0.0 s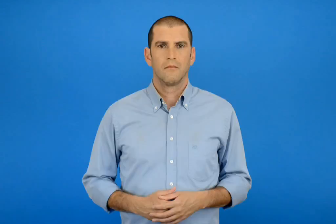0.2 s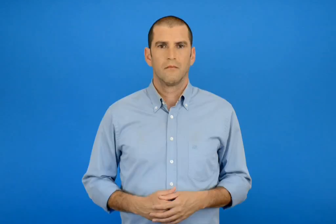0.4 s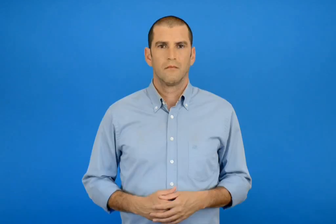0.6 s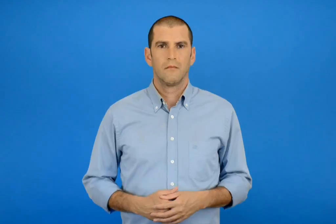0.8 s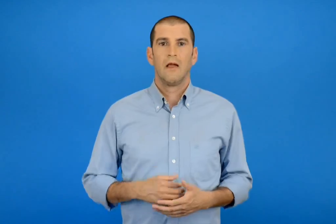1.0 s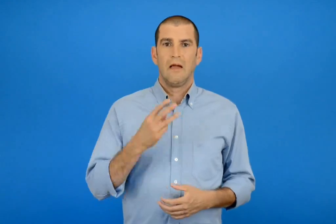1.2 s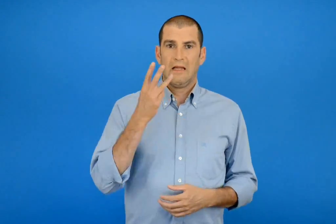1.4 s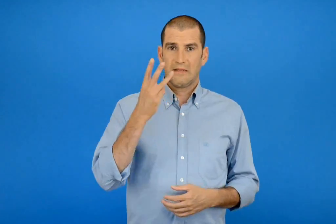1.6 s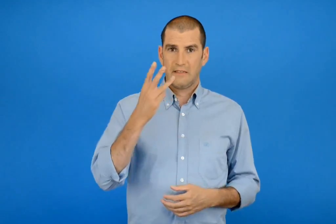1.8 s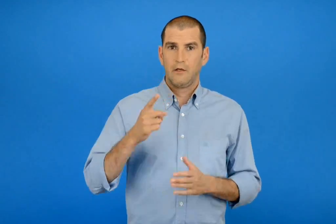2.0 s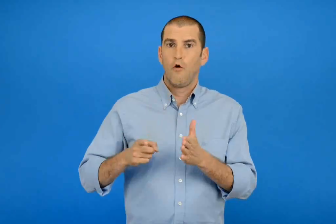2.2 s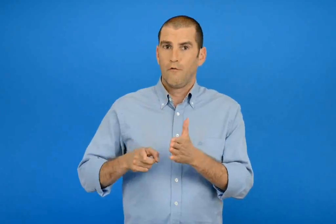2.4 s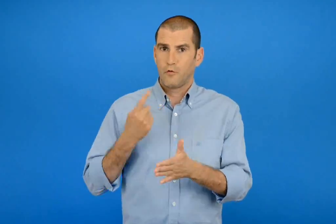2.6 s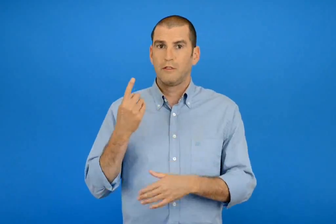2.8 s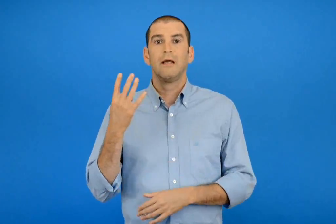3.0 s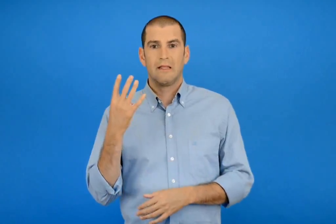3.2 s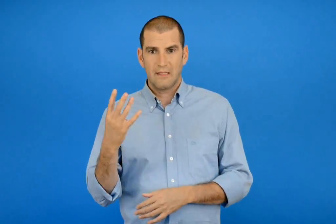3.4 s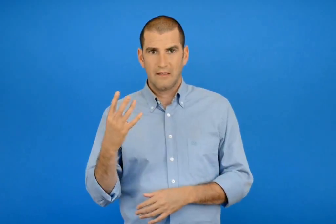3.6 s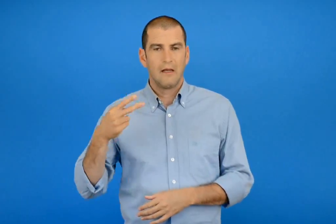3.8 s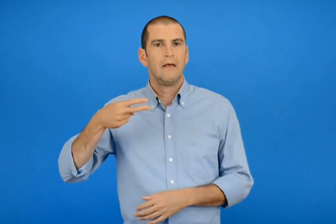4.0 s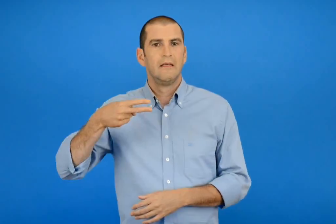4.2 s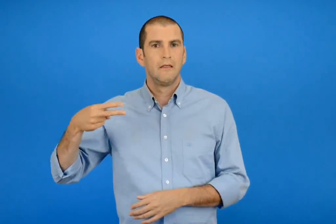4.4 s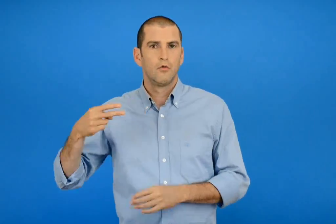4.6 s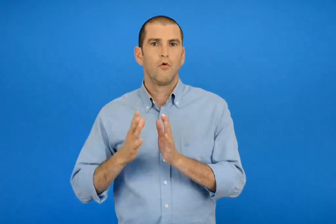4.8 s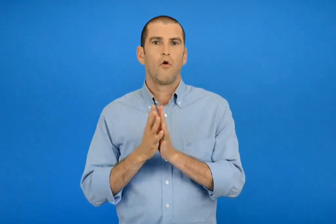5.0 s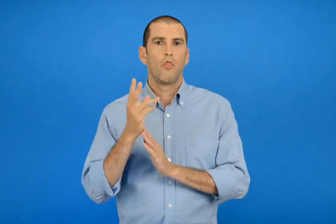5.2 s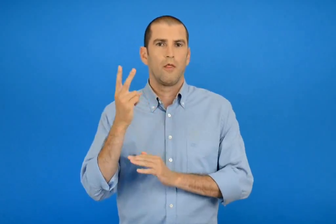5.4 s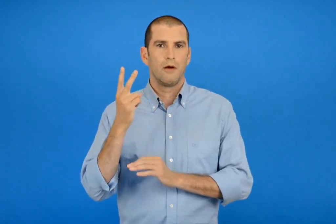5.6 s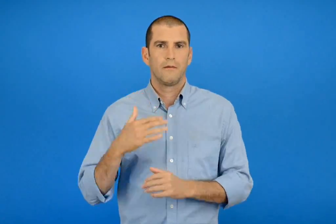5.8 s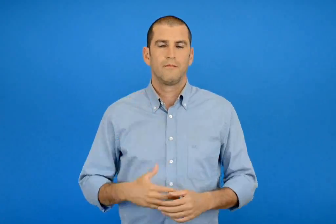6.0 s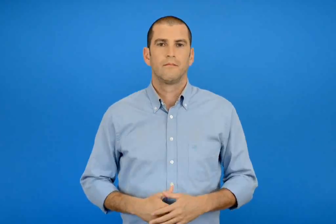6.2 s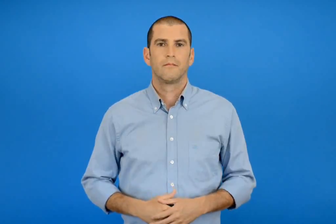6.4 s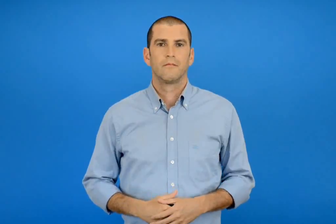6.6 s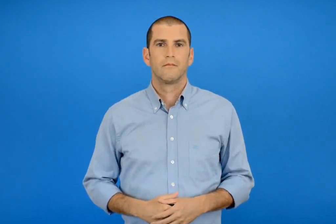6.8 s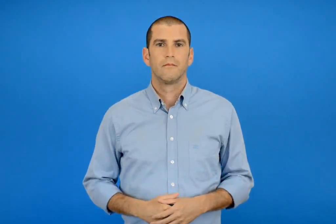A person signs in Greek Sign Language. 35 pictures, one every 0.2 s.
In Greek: 3 x 4 = 12
